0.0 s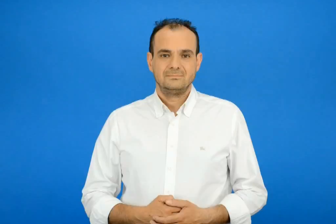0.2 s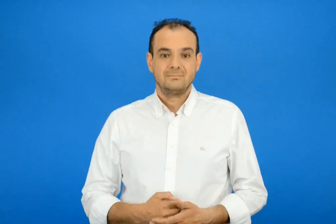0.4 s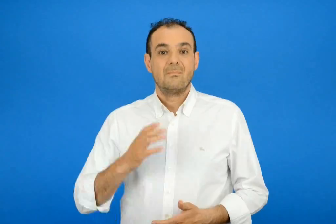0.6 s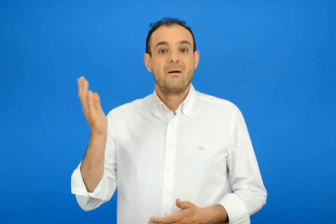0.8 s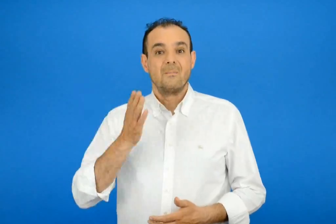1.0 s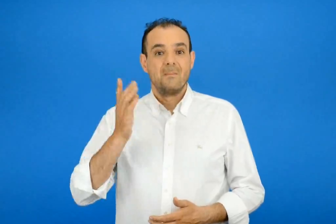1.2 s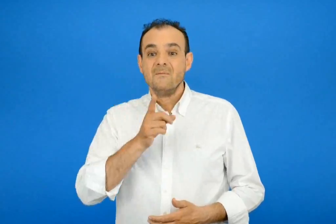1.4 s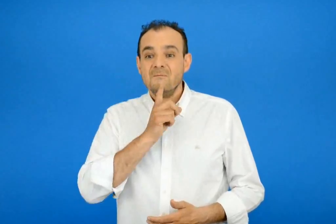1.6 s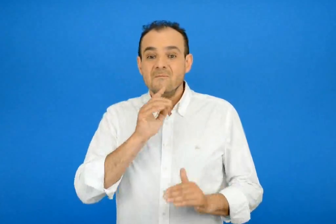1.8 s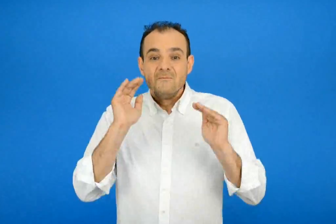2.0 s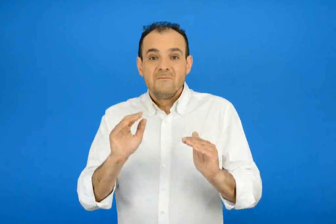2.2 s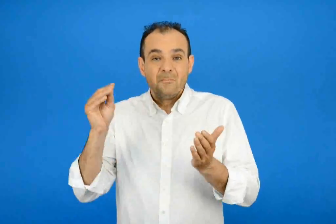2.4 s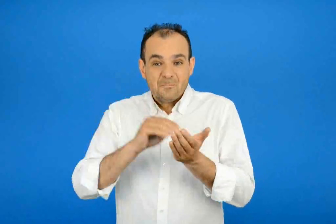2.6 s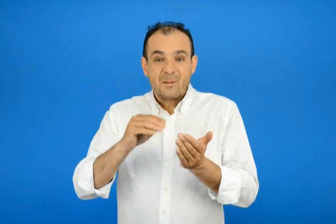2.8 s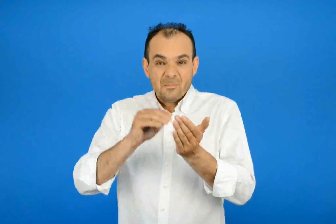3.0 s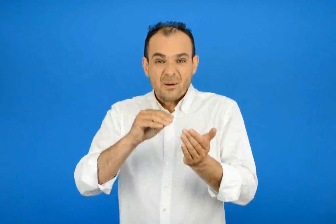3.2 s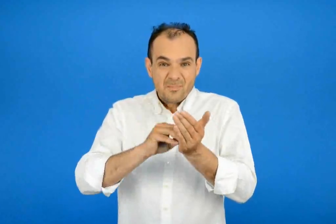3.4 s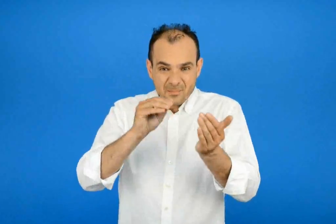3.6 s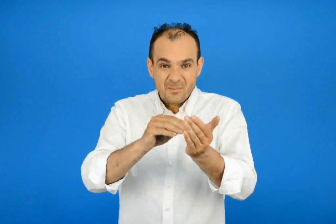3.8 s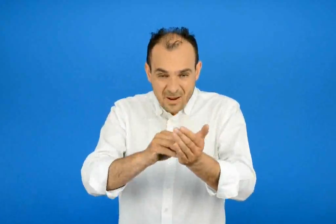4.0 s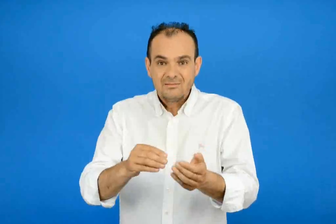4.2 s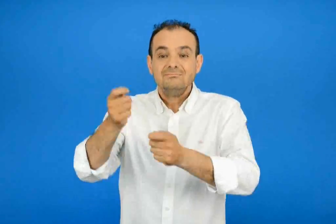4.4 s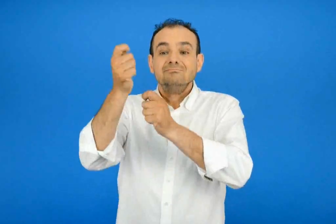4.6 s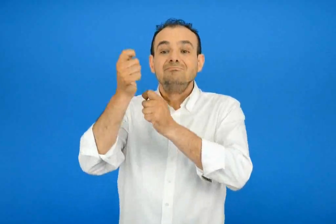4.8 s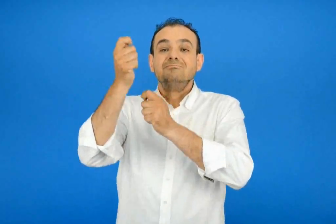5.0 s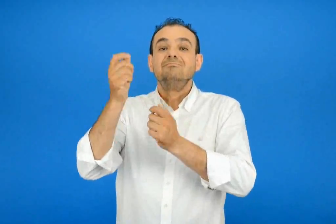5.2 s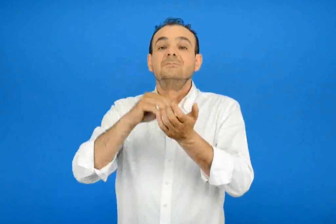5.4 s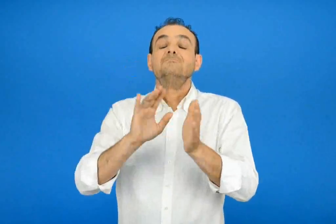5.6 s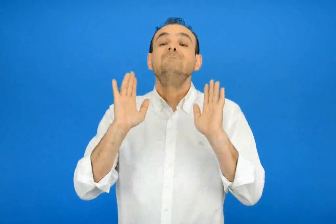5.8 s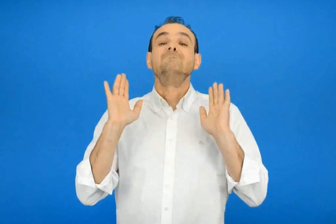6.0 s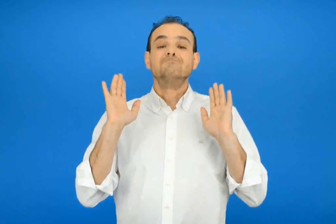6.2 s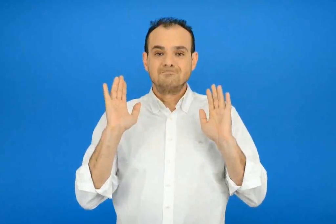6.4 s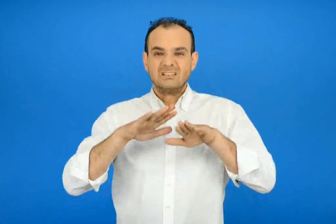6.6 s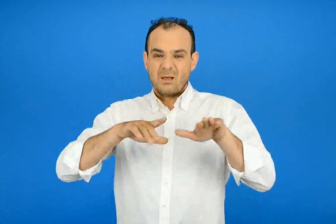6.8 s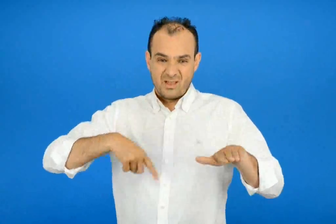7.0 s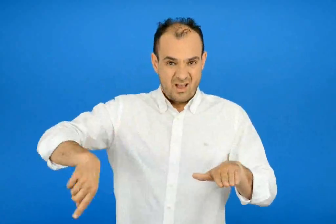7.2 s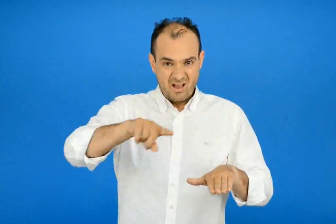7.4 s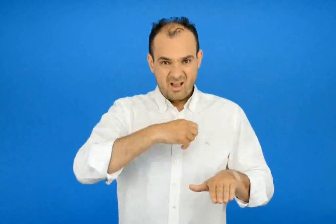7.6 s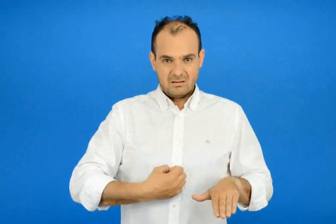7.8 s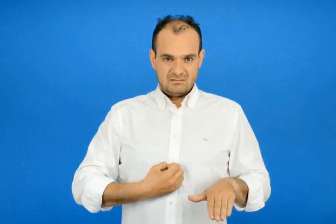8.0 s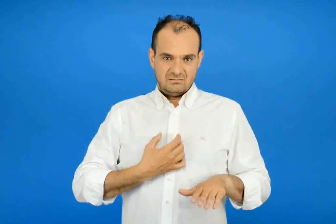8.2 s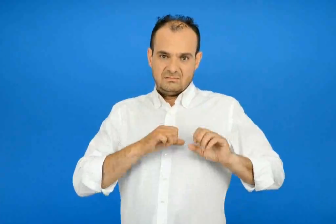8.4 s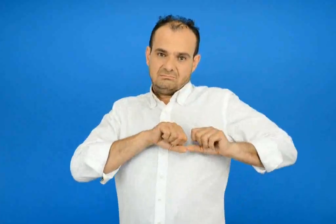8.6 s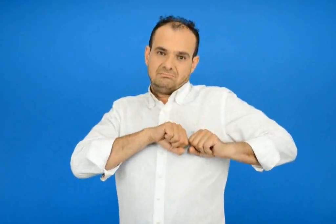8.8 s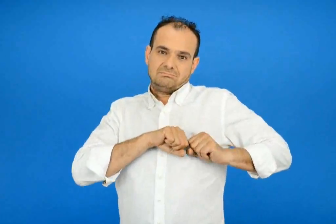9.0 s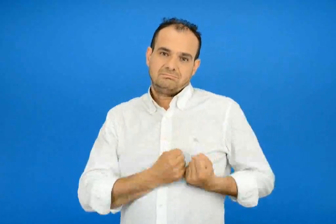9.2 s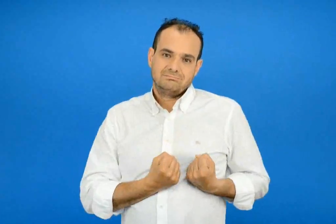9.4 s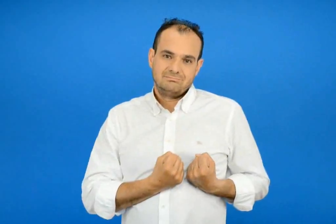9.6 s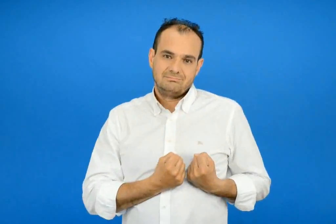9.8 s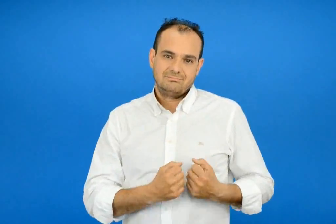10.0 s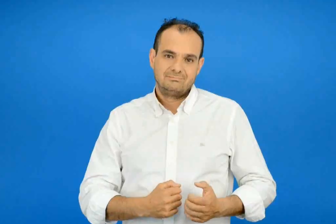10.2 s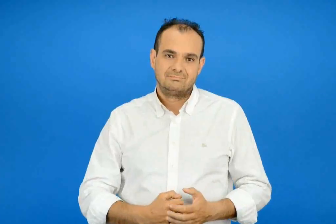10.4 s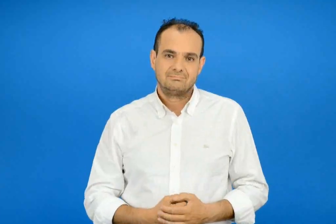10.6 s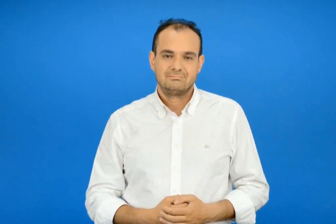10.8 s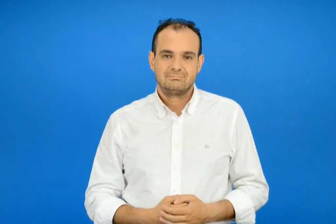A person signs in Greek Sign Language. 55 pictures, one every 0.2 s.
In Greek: αν συνεχίσουν έτσι σε λίγο δε θα μπορούν να ξαναπετάξουν τα παιδιά νιώθουν απογοήτευση
